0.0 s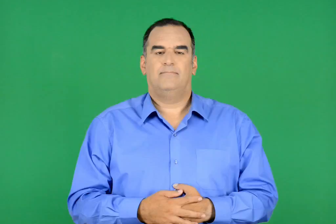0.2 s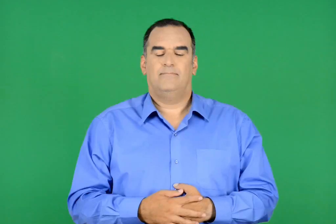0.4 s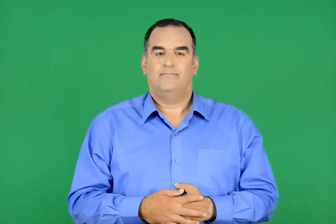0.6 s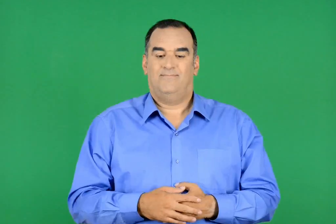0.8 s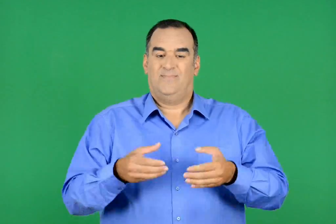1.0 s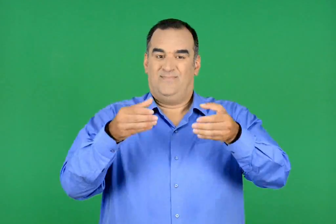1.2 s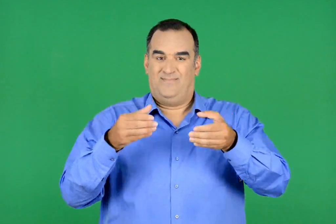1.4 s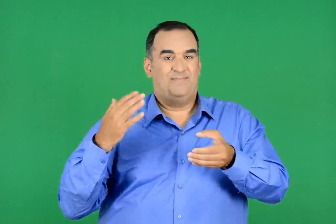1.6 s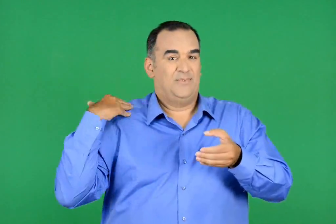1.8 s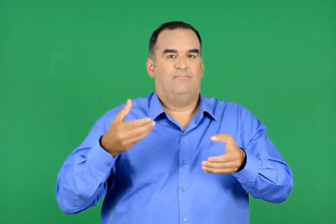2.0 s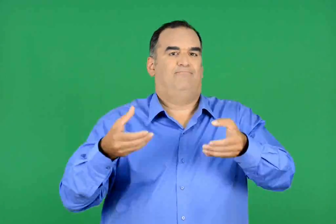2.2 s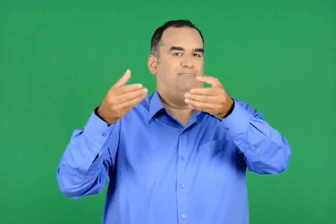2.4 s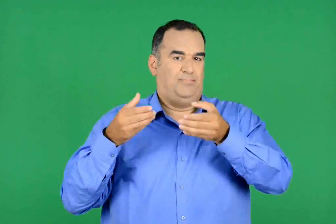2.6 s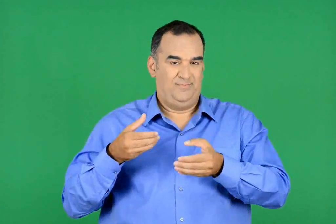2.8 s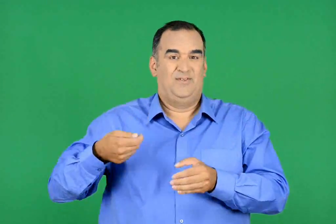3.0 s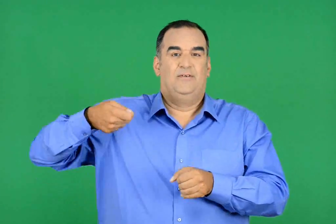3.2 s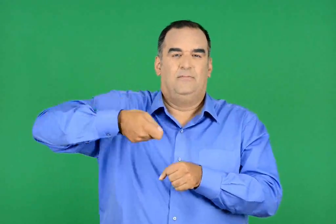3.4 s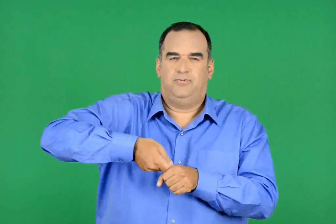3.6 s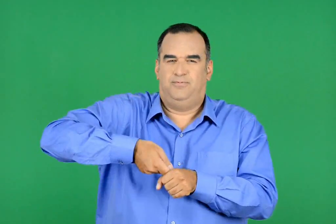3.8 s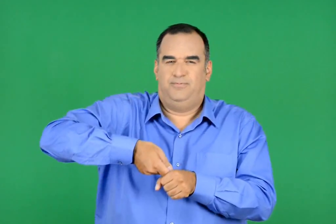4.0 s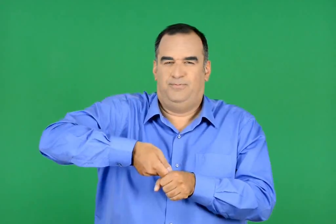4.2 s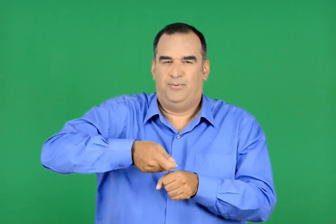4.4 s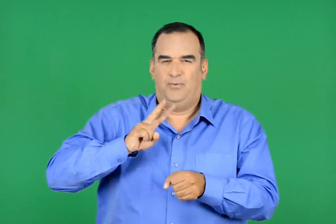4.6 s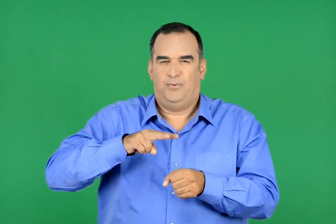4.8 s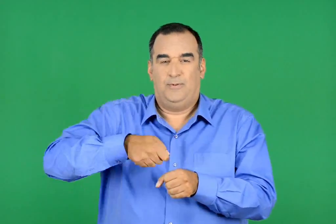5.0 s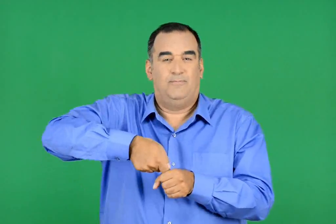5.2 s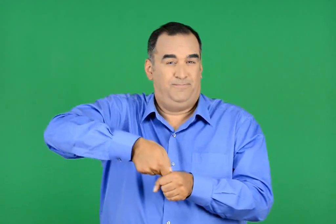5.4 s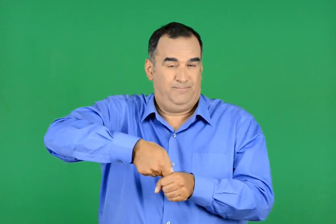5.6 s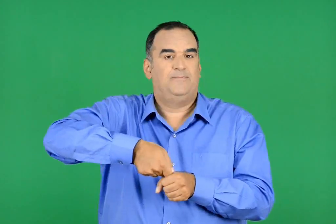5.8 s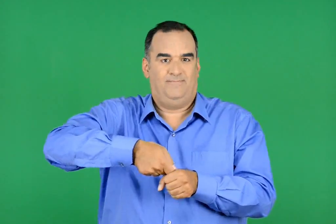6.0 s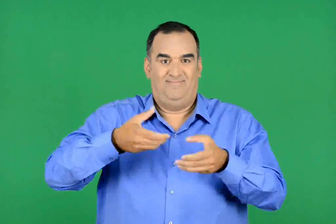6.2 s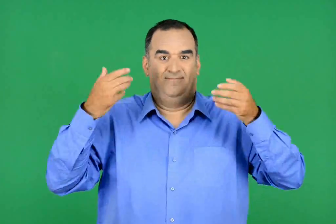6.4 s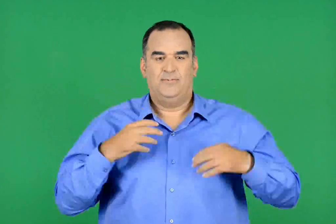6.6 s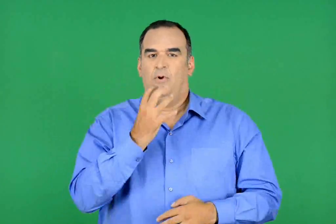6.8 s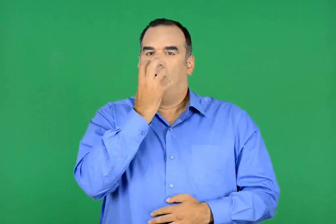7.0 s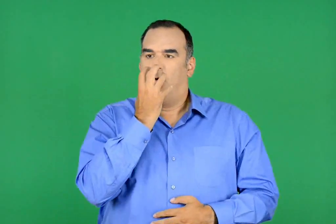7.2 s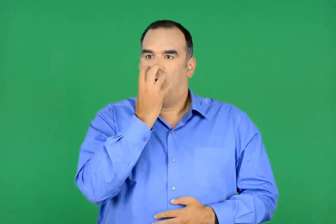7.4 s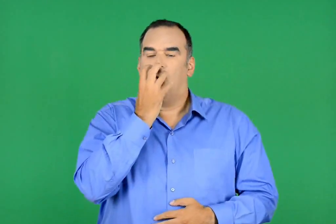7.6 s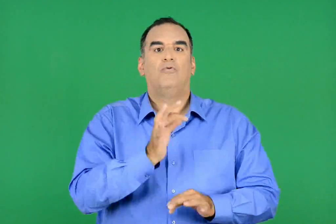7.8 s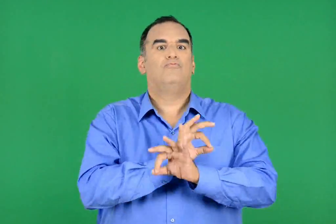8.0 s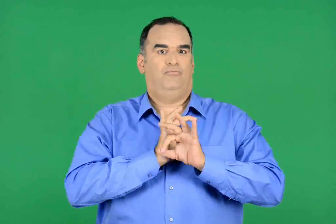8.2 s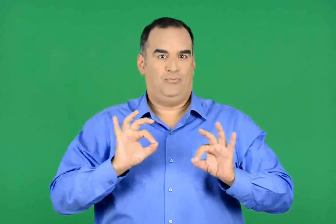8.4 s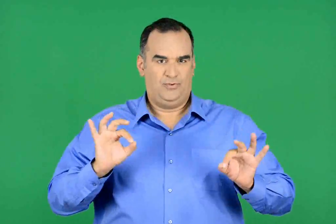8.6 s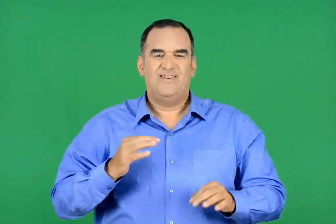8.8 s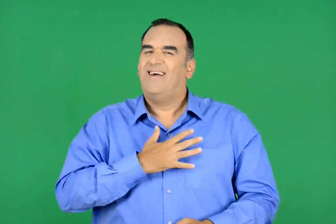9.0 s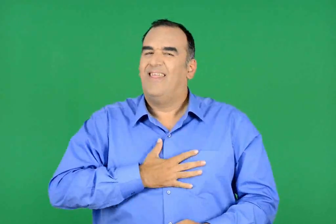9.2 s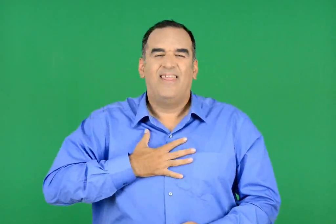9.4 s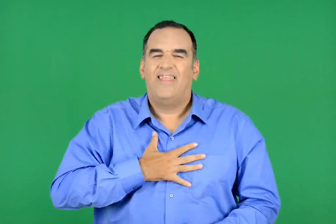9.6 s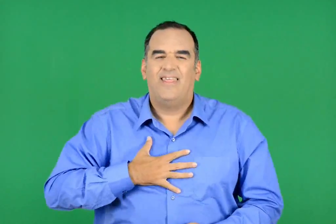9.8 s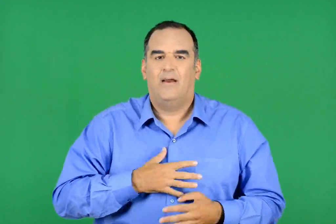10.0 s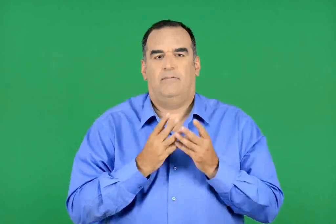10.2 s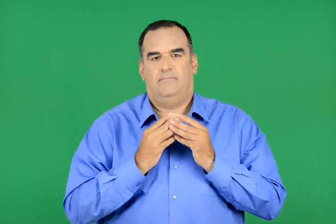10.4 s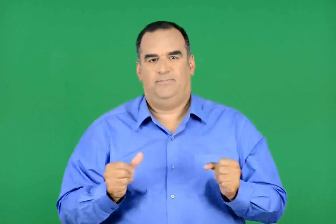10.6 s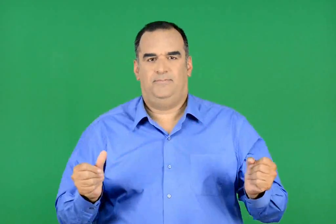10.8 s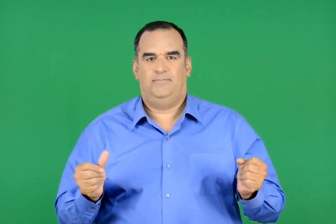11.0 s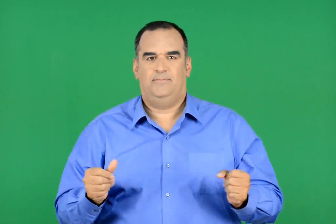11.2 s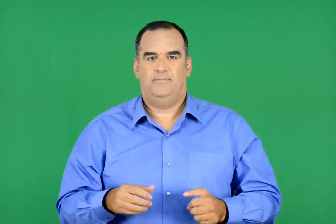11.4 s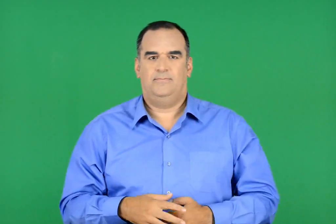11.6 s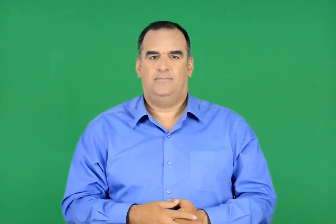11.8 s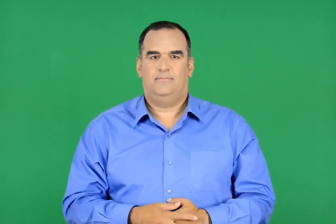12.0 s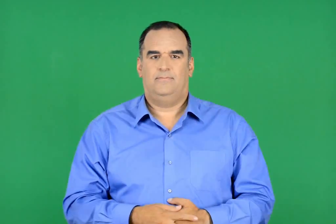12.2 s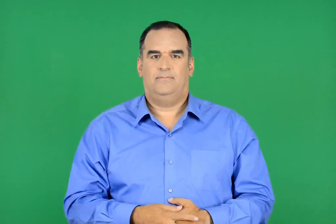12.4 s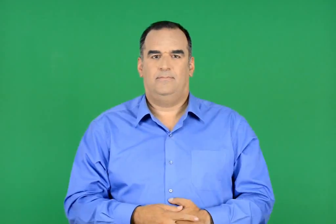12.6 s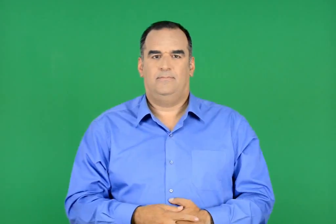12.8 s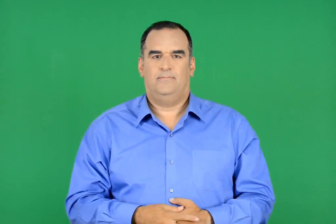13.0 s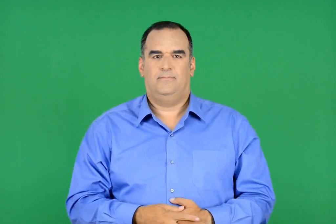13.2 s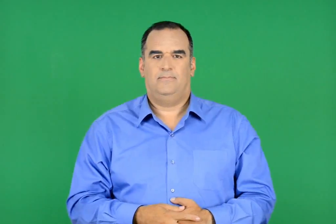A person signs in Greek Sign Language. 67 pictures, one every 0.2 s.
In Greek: έπειτα µας έδεσαν στις πλάτες τις συσκευές µε τον πεπιεσμένο αέρα κι αρχίσαμε να αναπνέουμε κανονικά. δεν ένιωθα καµιά δυσφορία
